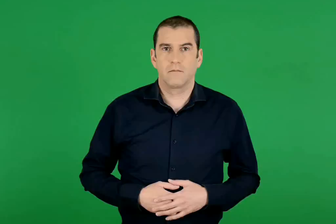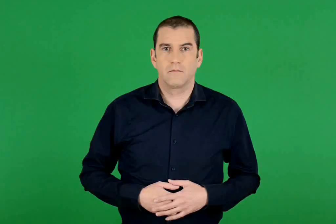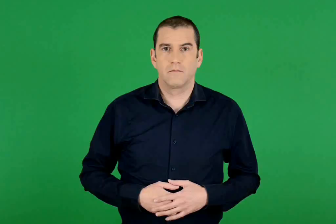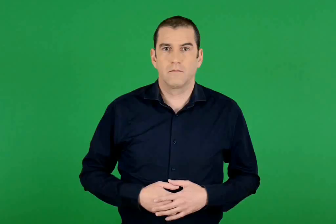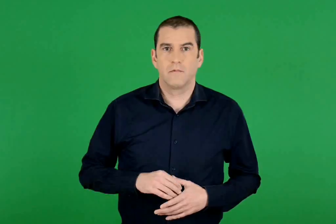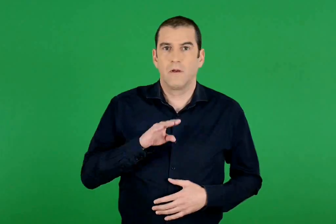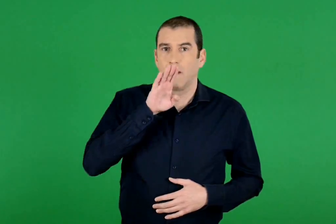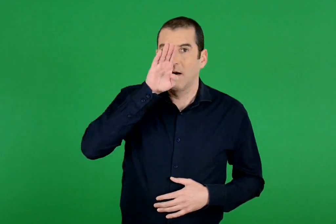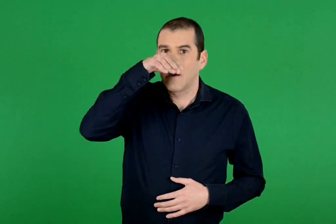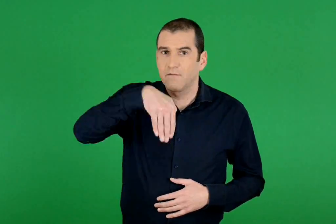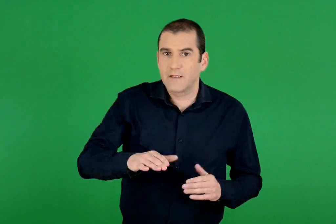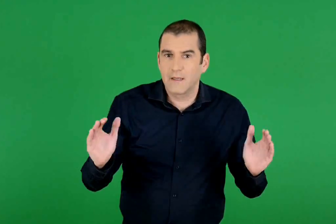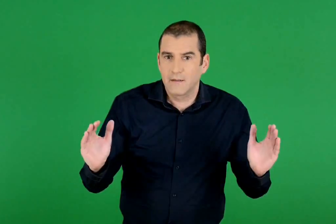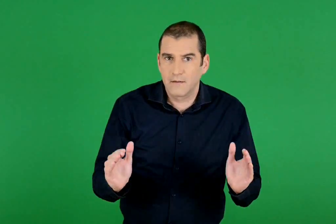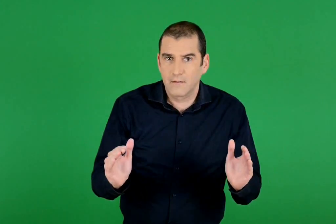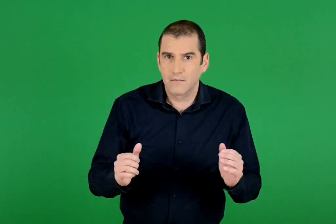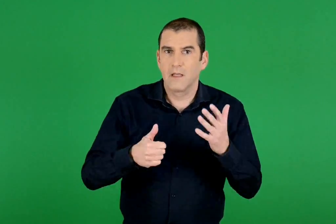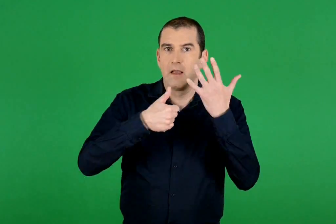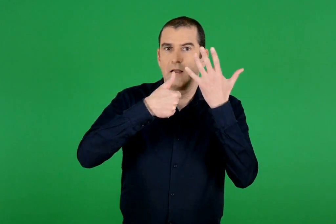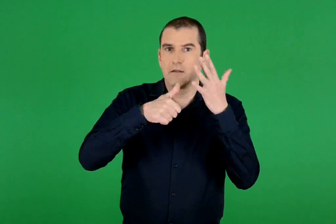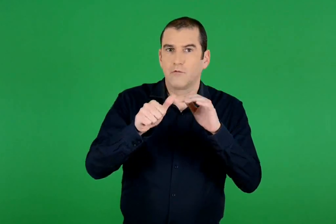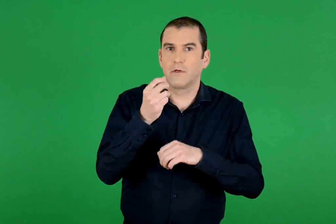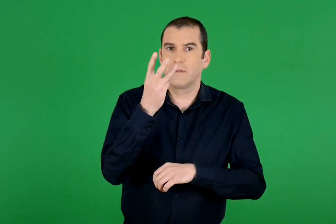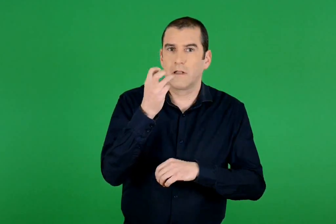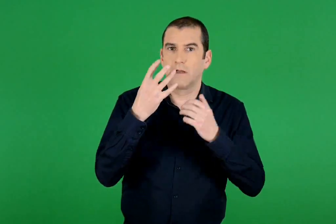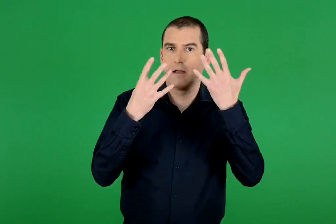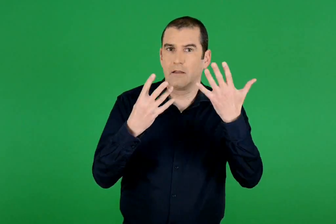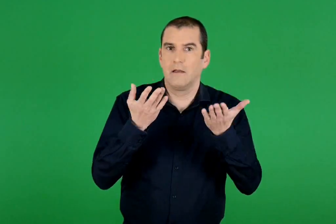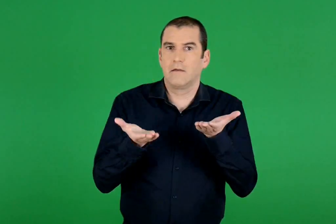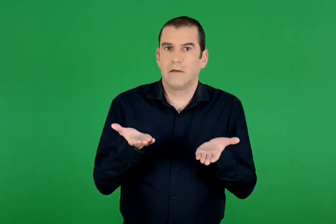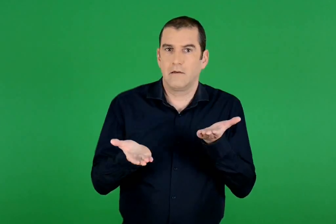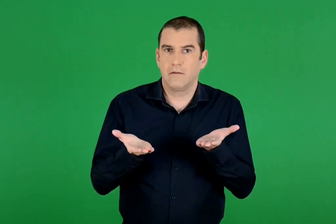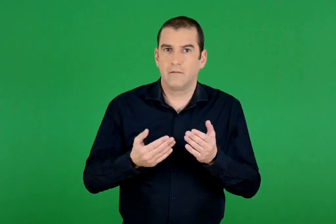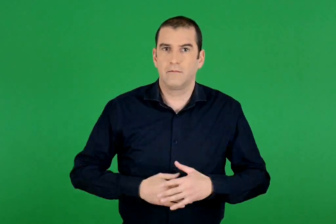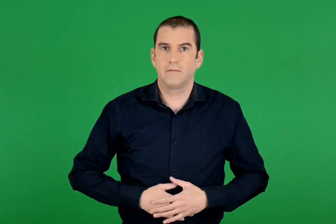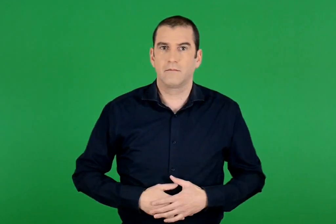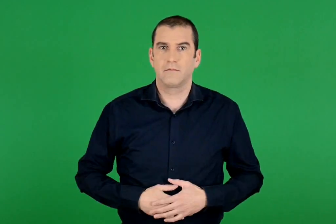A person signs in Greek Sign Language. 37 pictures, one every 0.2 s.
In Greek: ελεφαντάκι 639 κιλά
